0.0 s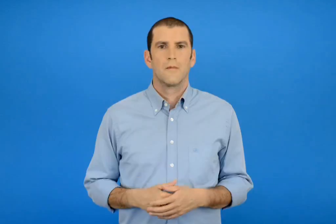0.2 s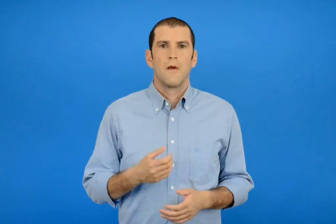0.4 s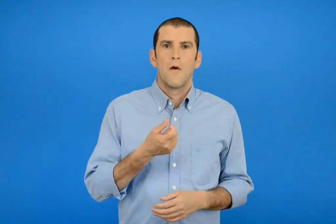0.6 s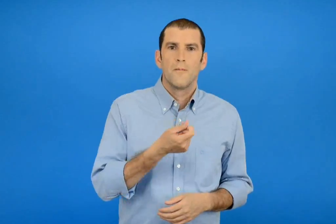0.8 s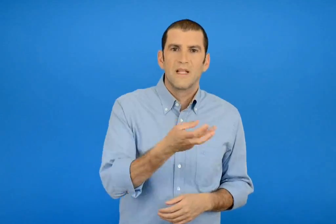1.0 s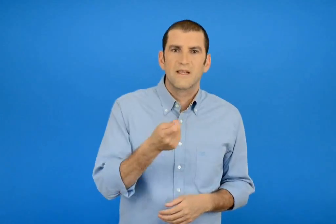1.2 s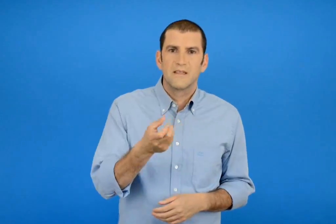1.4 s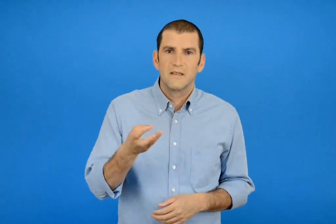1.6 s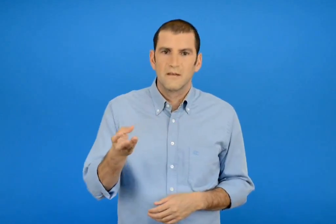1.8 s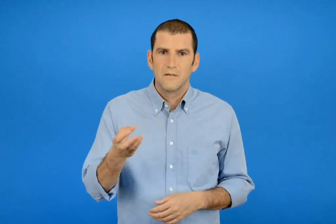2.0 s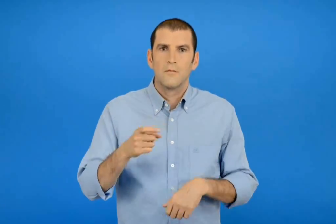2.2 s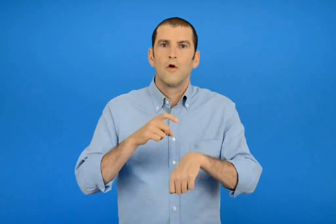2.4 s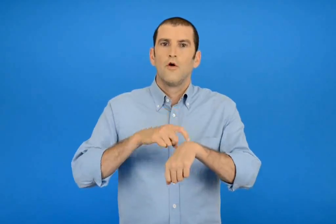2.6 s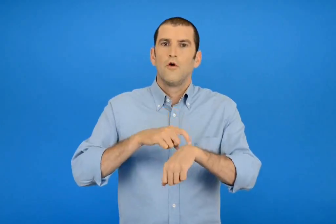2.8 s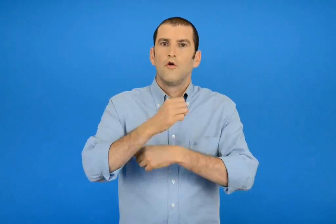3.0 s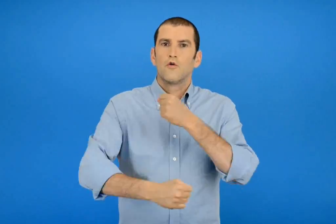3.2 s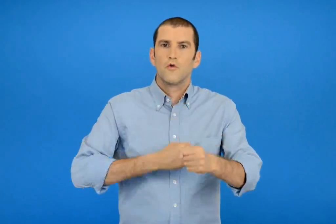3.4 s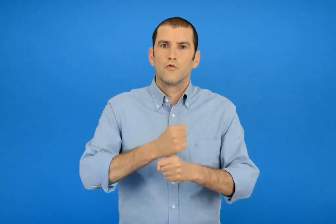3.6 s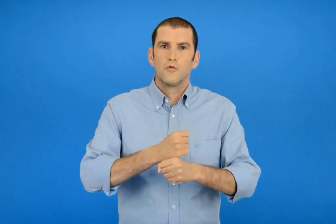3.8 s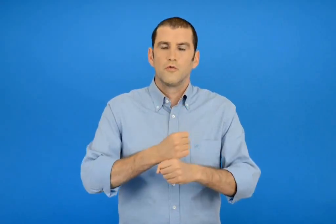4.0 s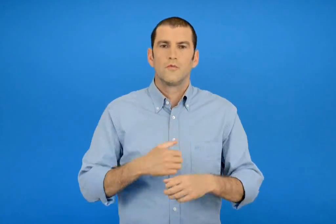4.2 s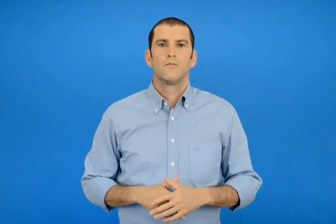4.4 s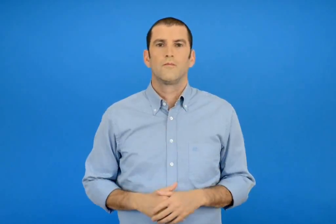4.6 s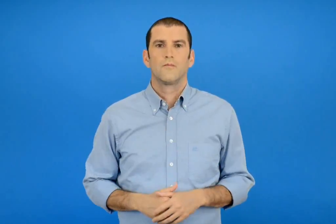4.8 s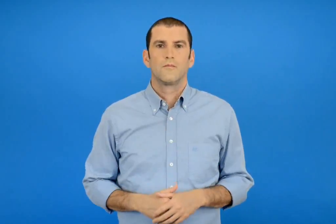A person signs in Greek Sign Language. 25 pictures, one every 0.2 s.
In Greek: μετρήσεις χρόνος
